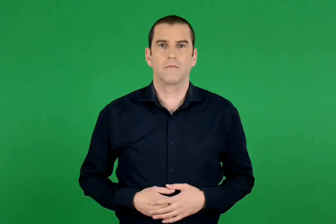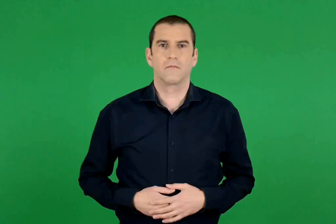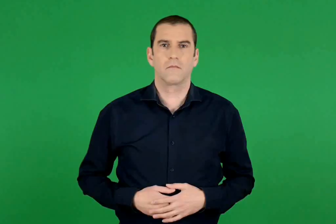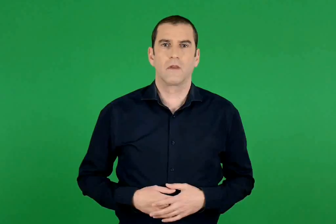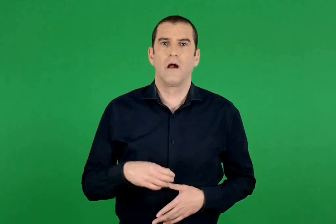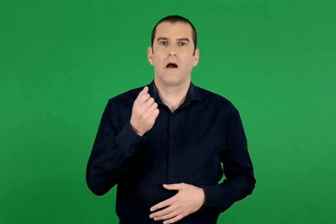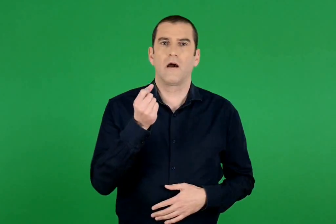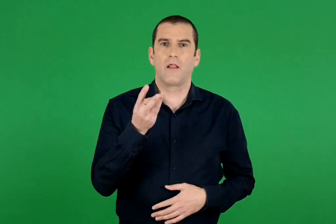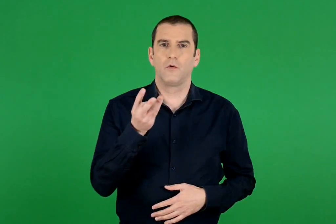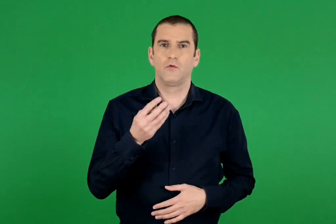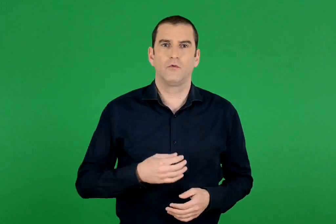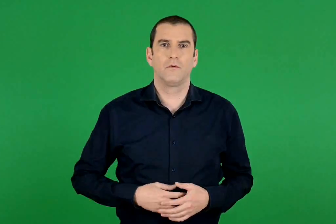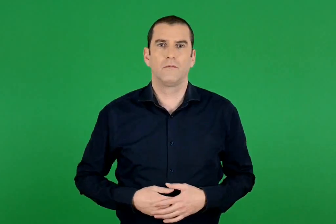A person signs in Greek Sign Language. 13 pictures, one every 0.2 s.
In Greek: αριθμός
